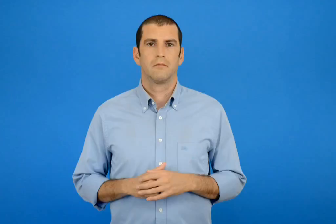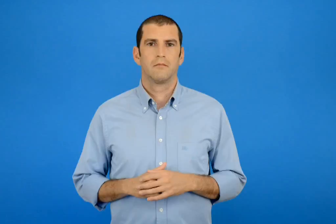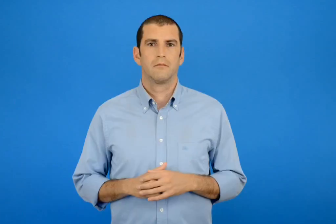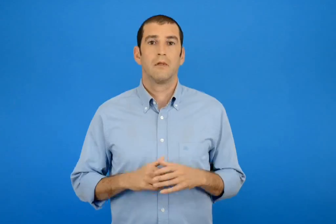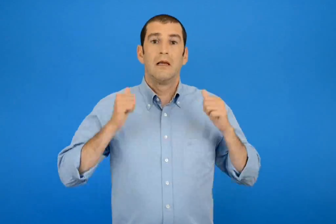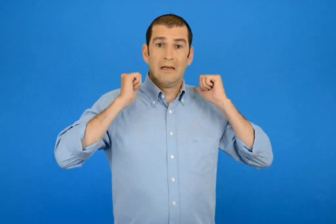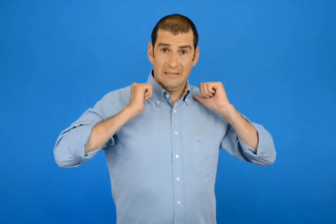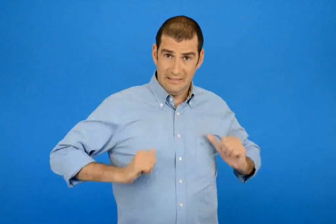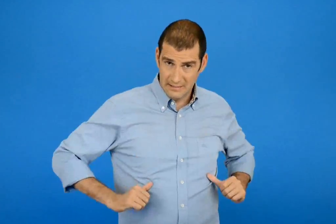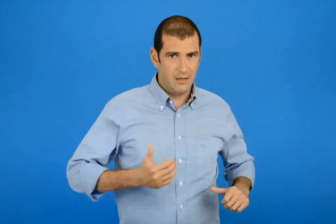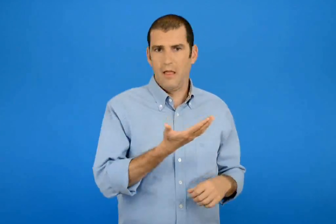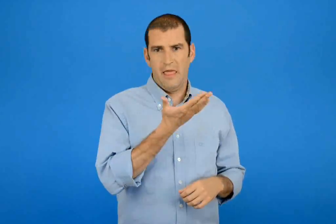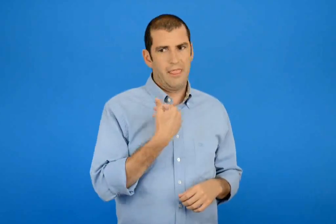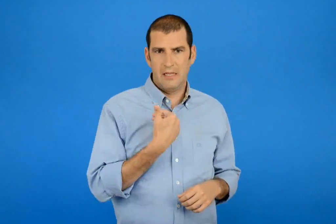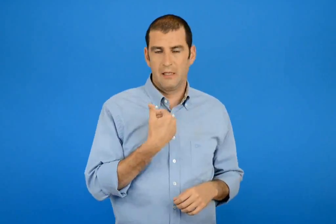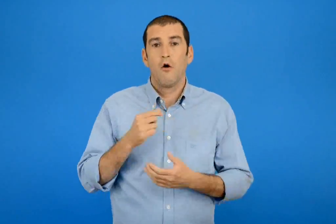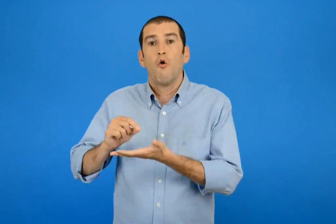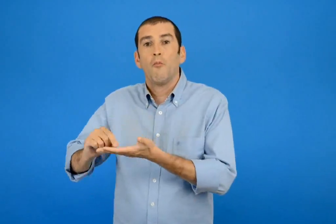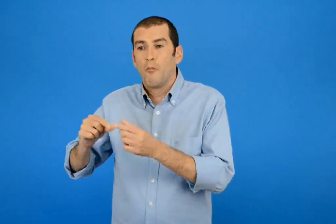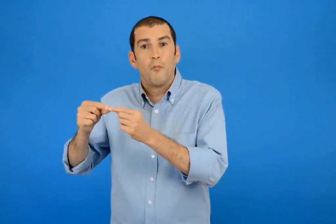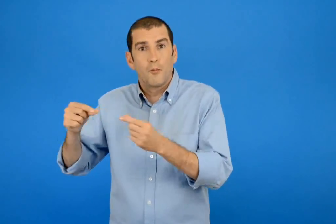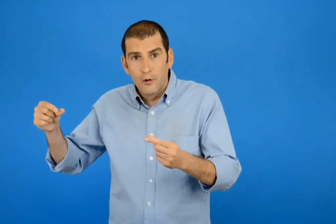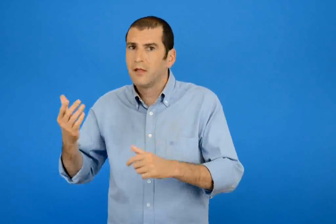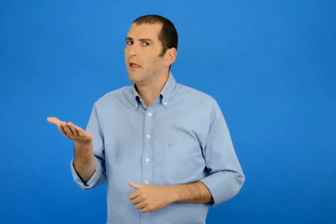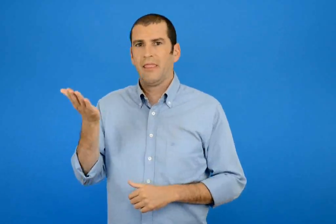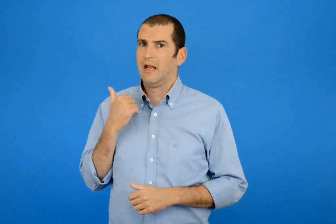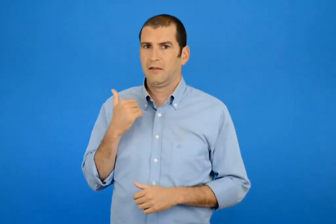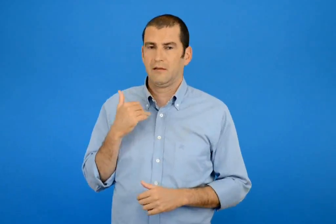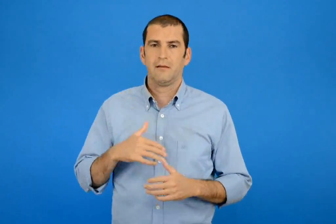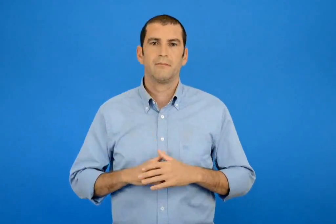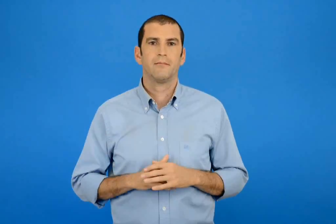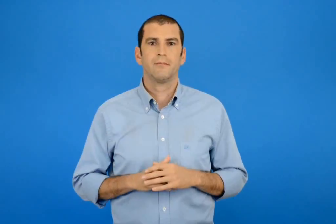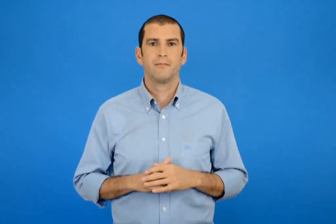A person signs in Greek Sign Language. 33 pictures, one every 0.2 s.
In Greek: δεν έχει τσάντα δεν έχει μολύβι
